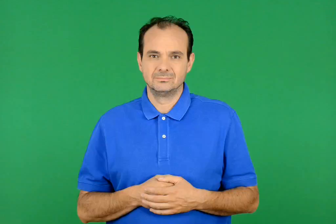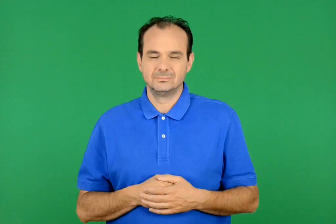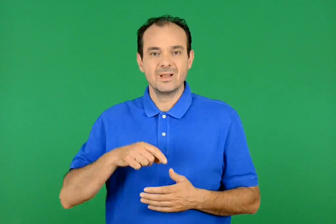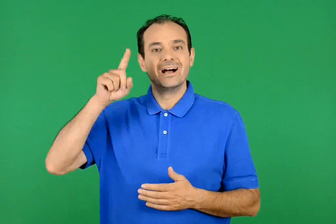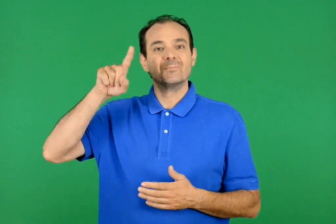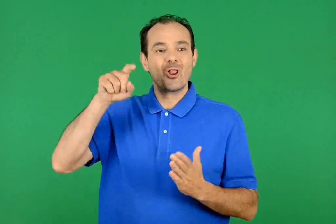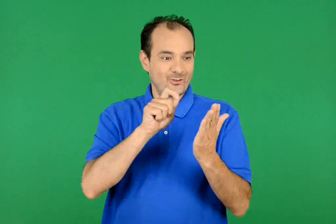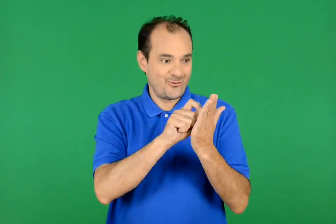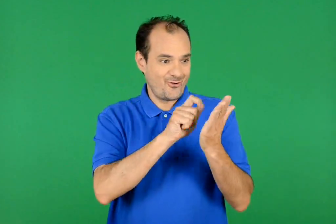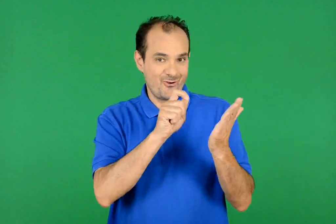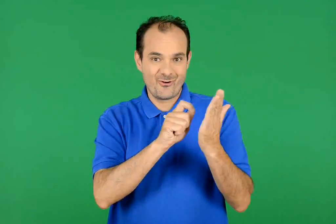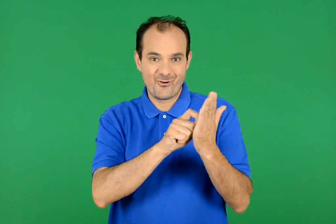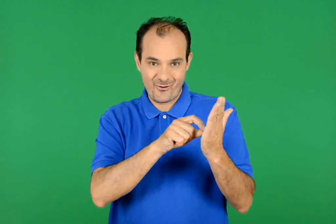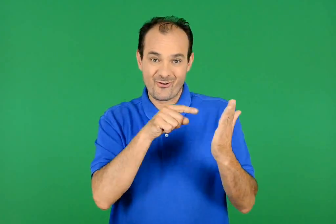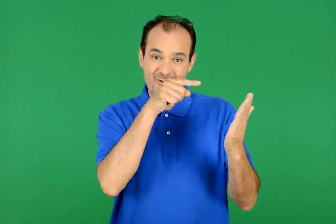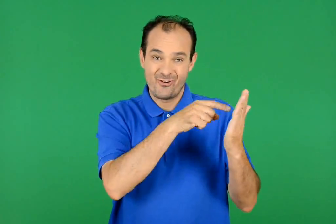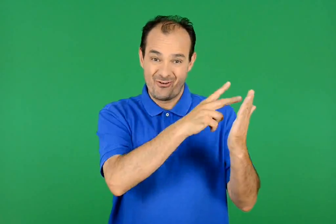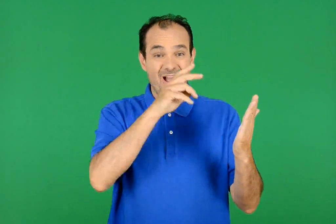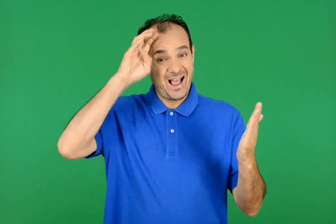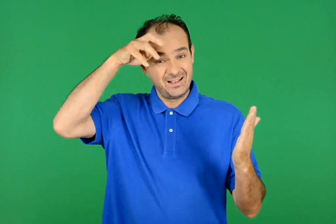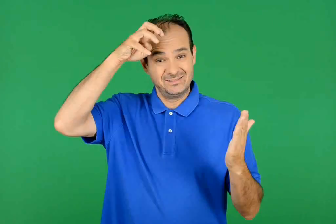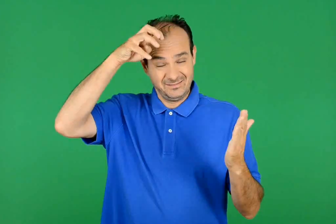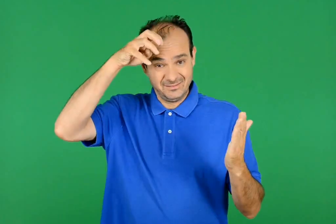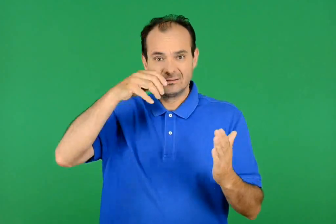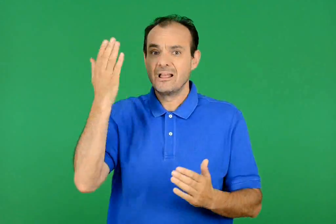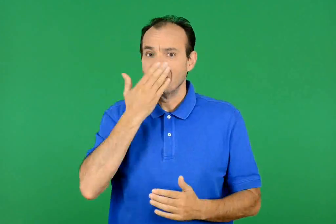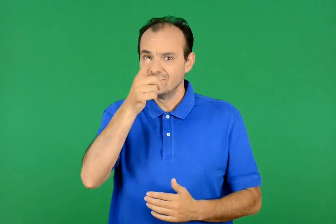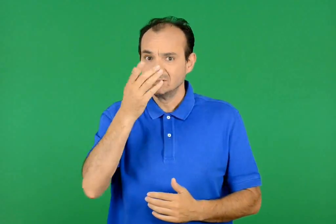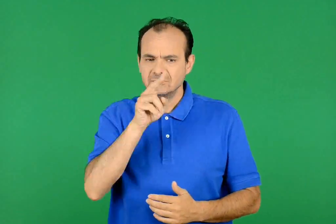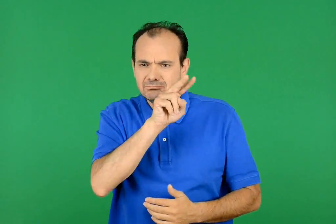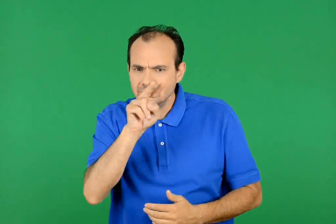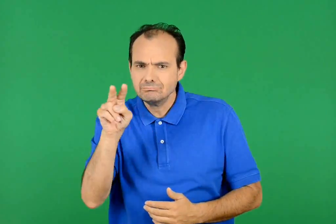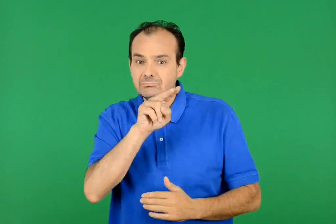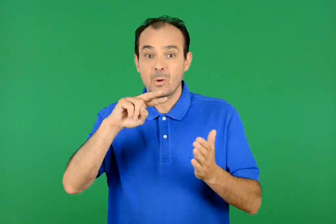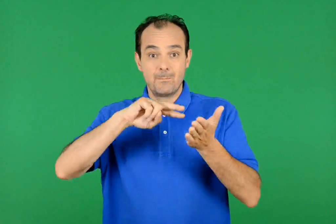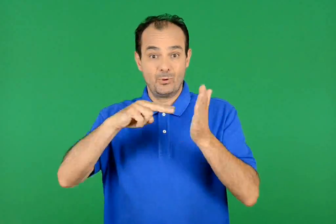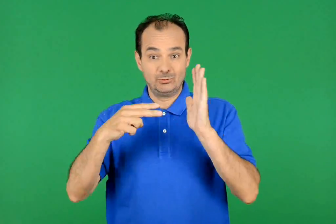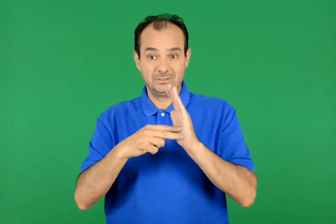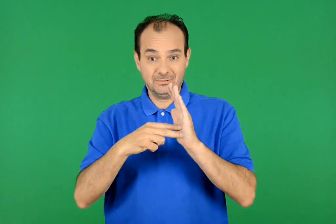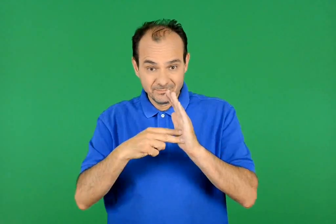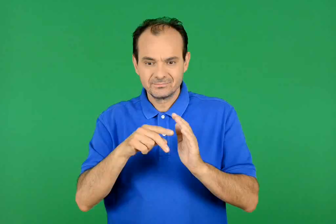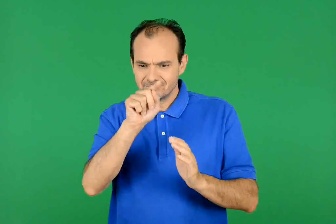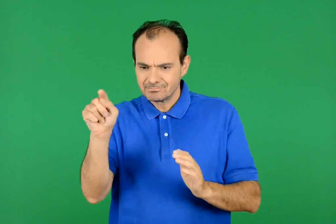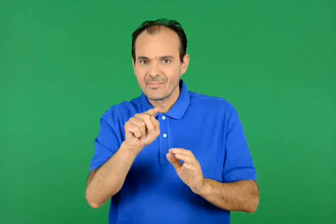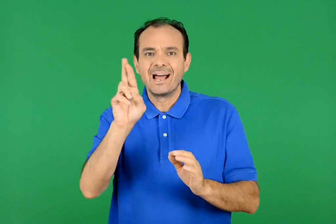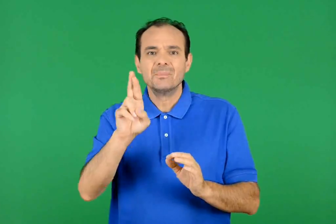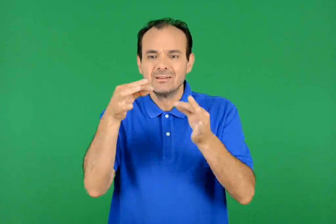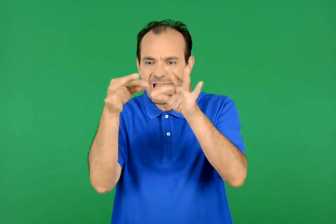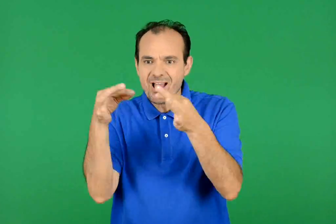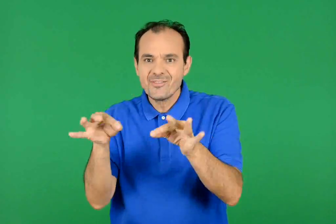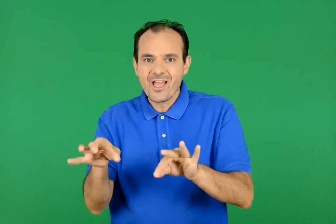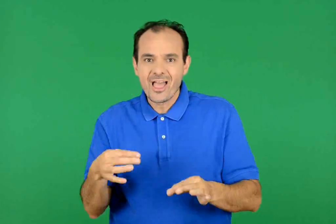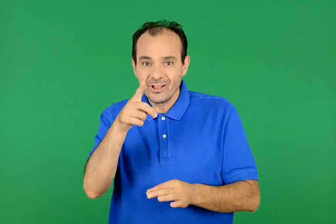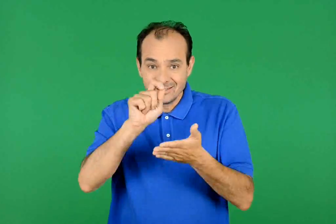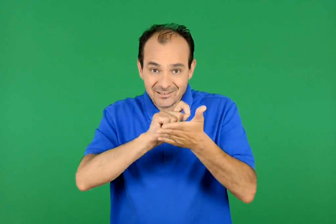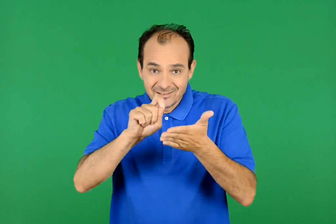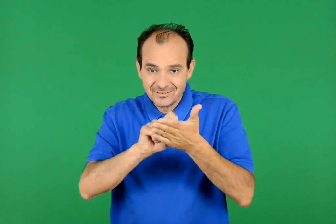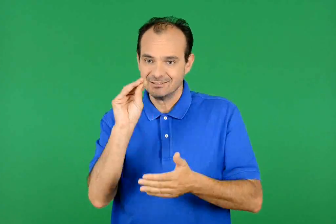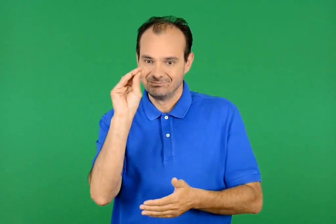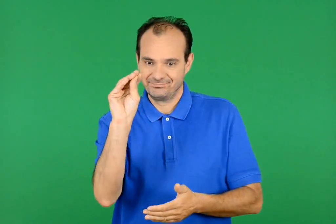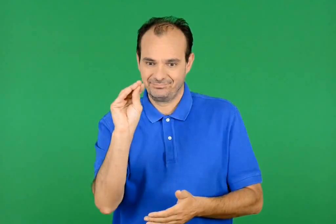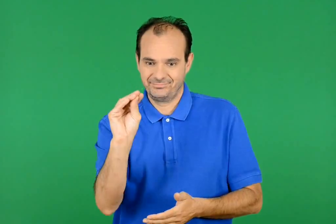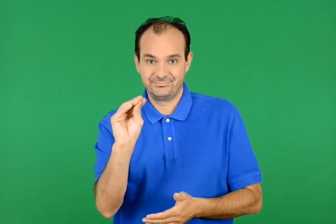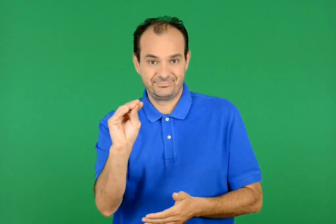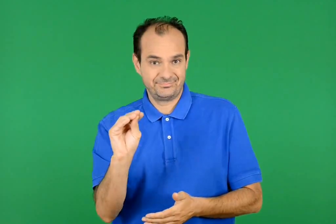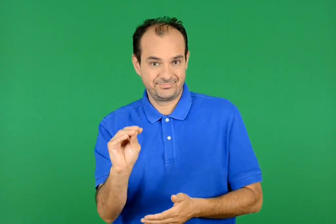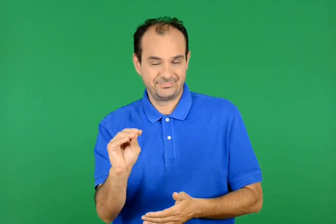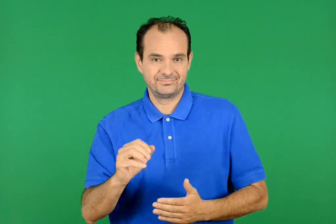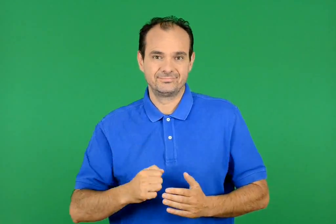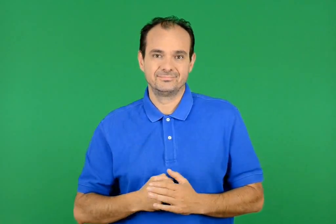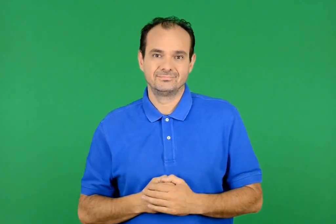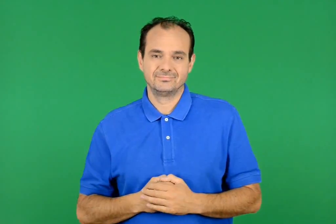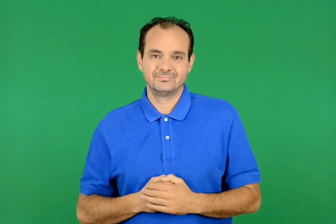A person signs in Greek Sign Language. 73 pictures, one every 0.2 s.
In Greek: διάβασε προσεκτικά το ημερολόγιο του αριστείδη και συμπλήρωσε τα ρήματα που λείπουν
